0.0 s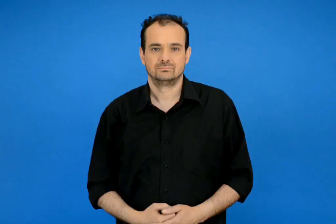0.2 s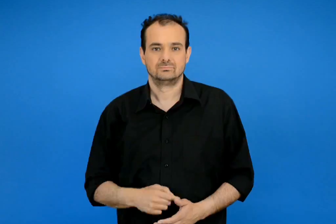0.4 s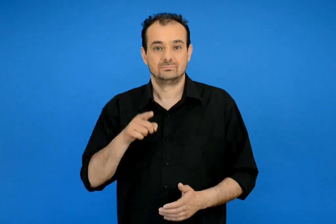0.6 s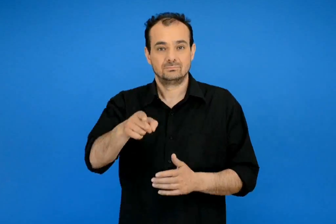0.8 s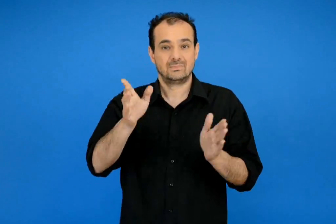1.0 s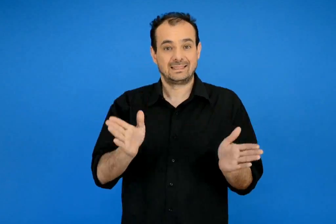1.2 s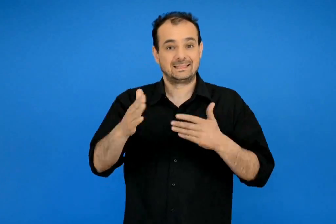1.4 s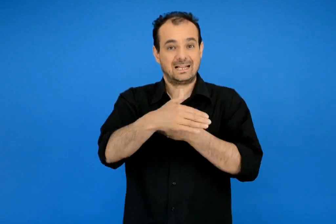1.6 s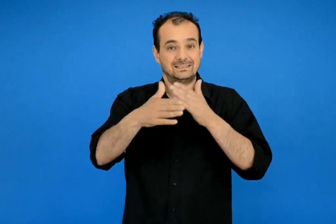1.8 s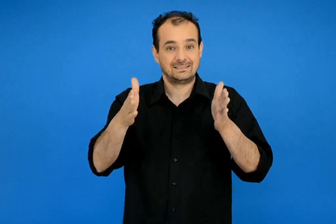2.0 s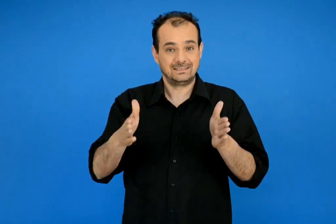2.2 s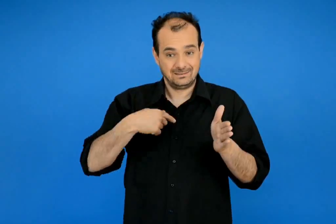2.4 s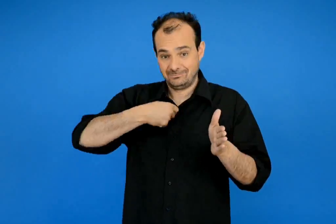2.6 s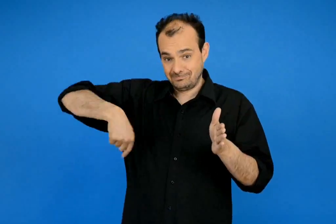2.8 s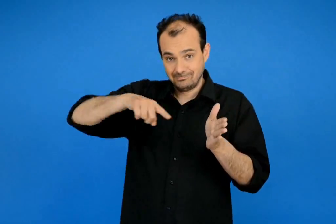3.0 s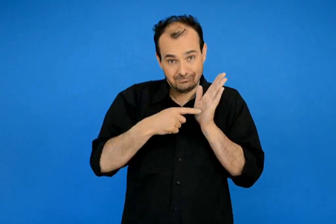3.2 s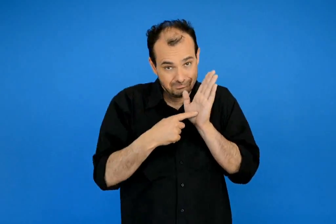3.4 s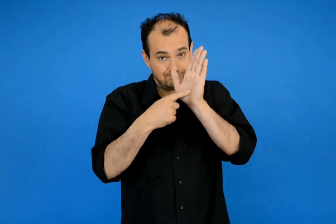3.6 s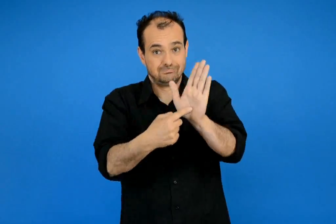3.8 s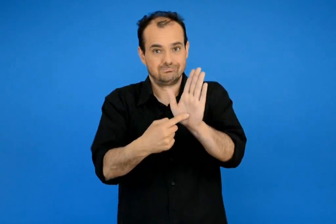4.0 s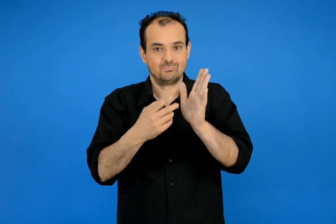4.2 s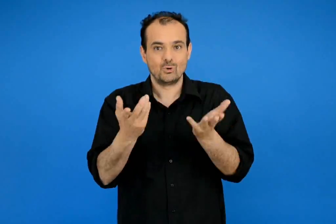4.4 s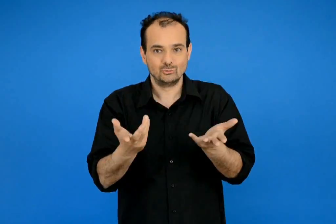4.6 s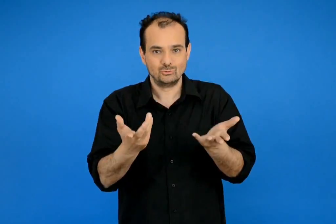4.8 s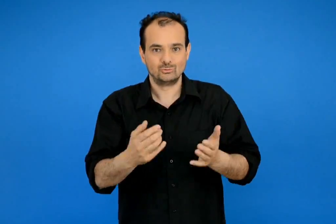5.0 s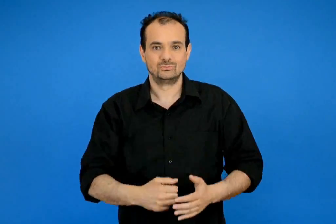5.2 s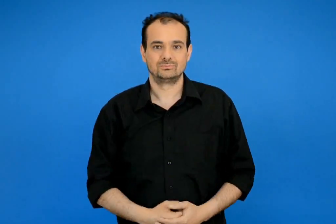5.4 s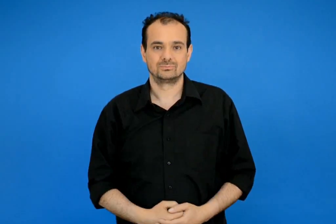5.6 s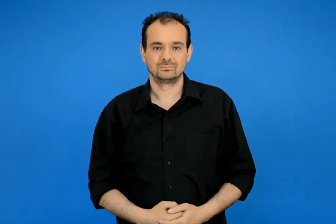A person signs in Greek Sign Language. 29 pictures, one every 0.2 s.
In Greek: να πως το παρουσιάσαμε στην τάξη
